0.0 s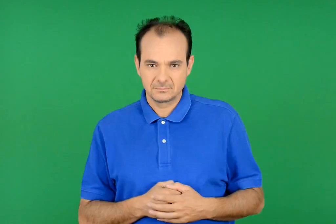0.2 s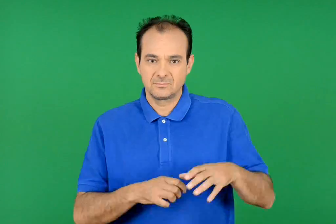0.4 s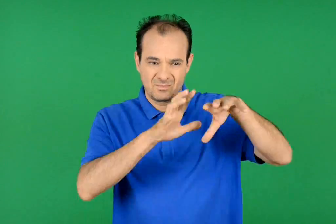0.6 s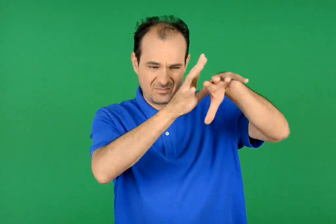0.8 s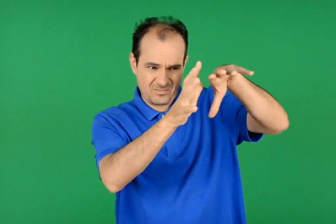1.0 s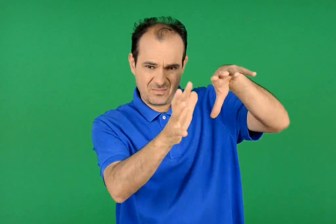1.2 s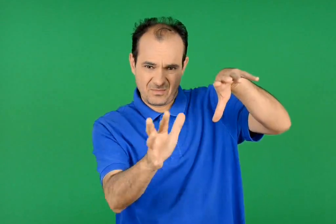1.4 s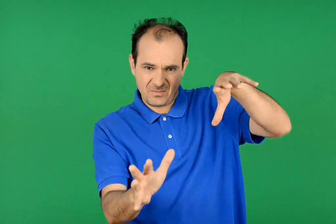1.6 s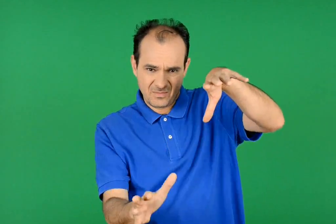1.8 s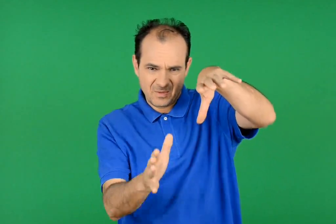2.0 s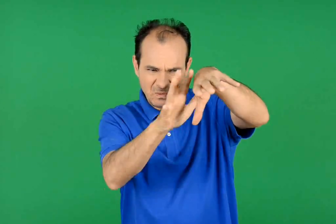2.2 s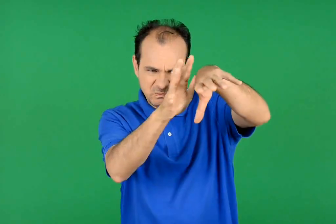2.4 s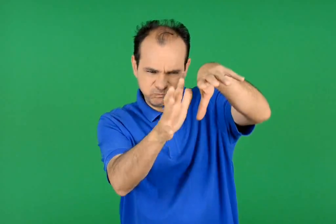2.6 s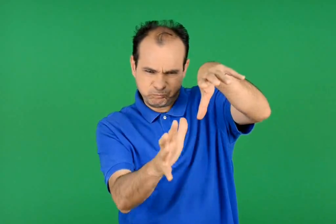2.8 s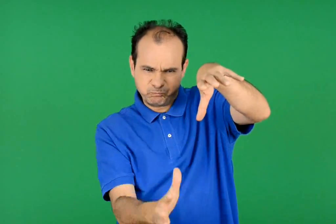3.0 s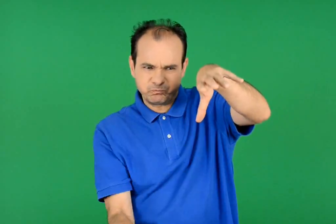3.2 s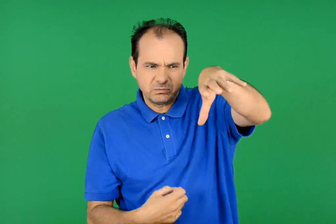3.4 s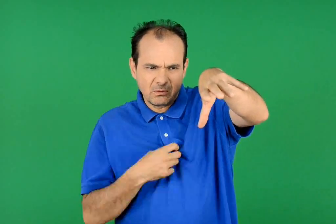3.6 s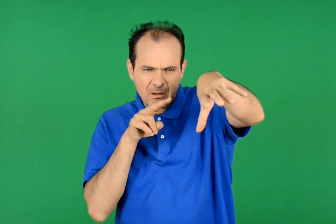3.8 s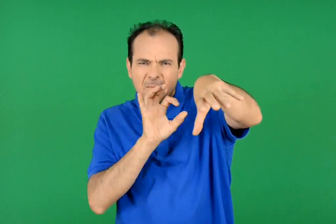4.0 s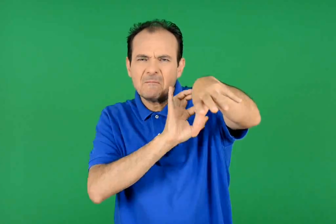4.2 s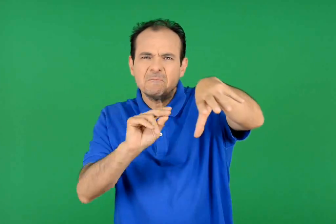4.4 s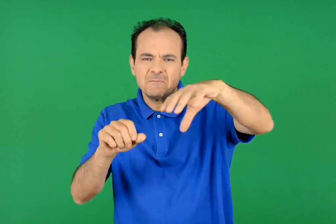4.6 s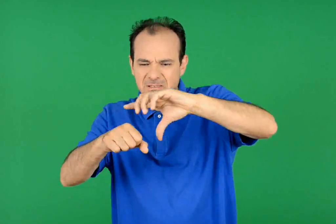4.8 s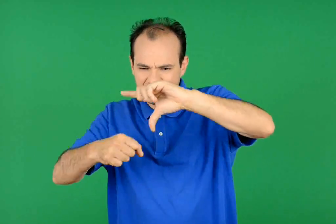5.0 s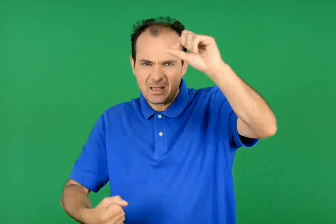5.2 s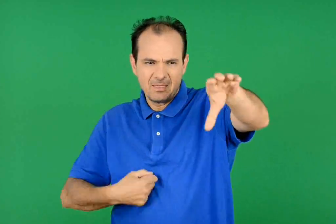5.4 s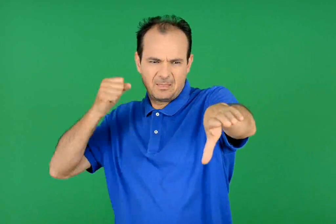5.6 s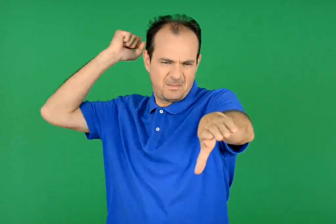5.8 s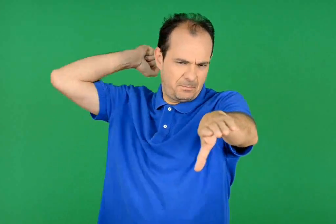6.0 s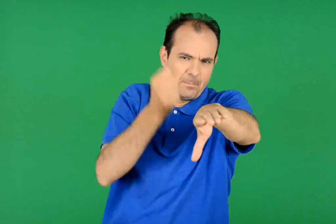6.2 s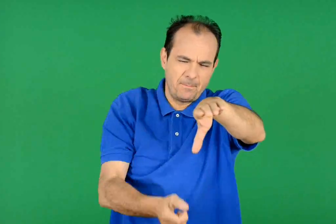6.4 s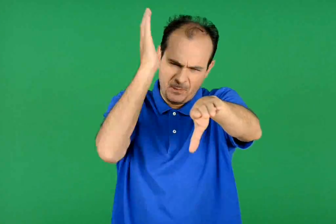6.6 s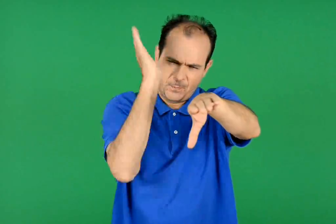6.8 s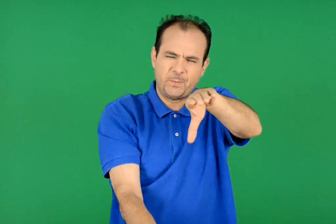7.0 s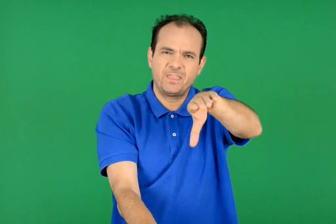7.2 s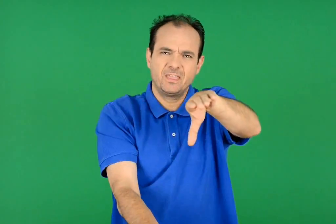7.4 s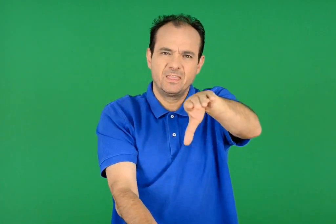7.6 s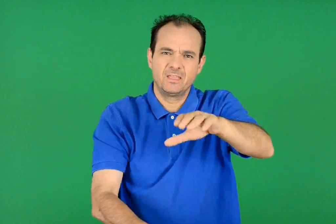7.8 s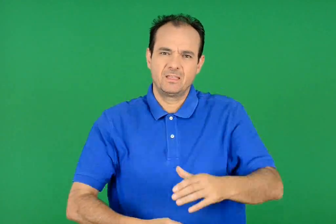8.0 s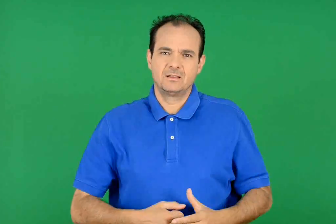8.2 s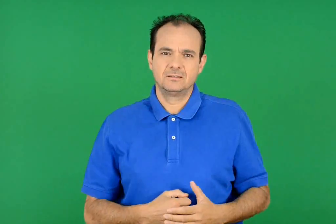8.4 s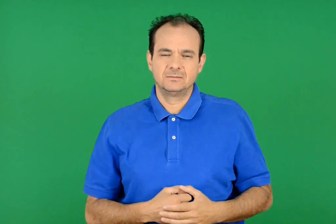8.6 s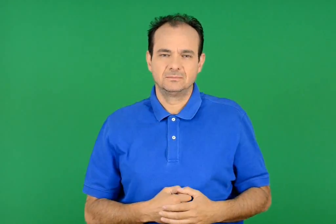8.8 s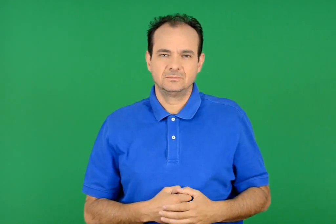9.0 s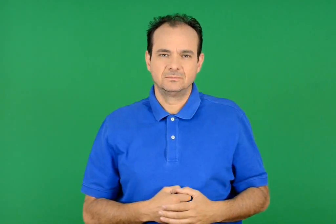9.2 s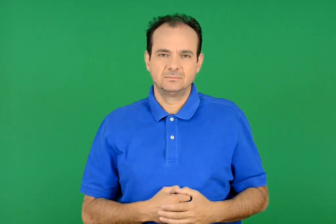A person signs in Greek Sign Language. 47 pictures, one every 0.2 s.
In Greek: αλλού κατέβαιναν γυμνοί και απότομοι , σαν να τους είχες κόψει με σπαθί
